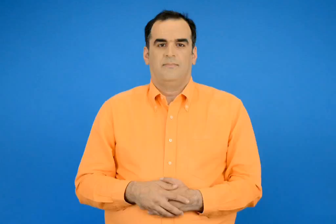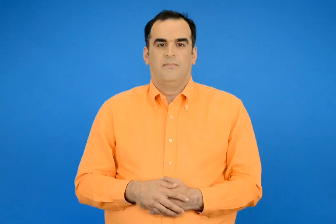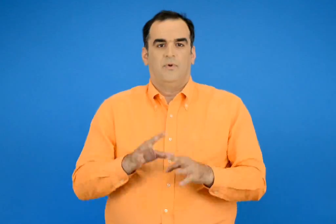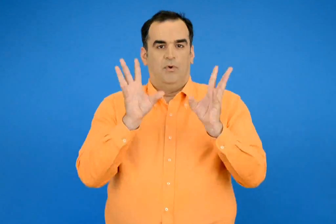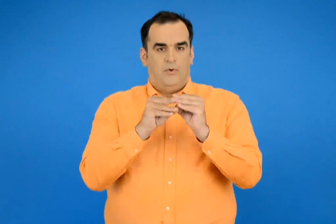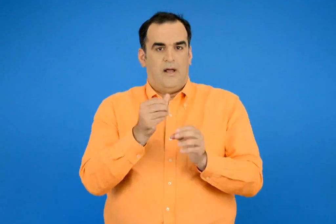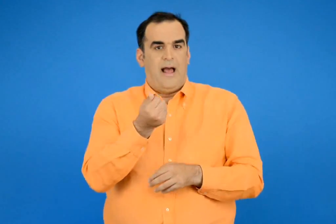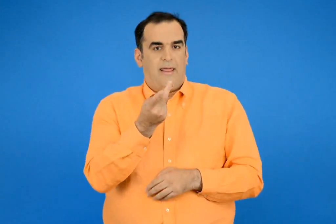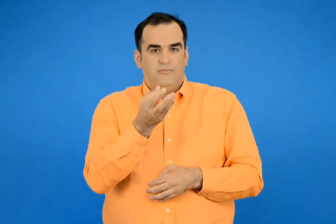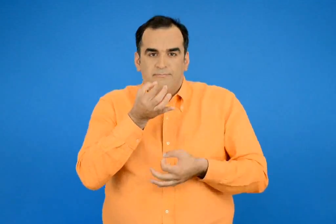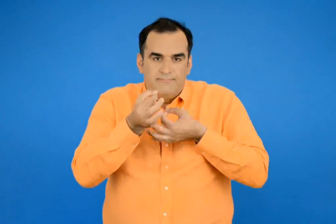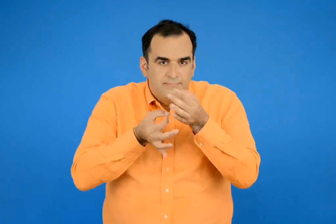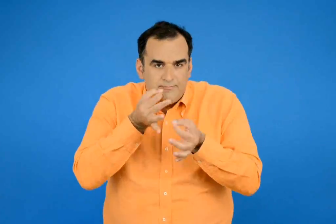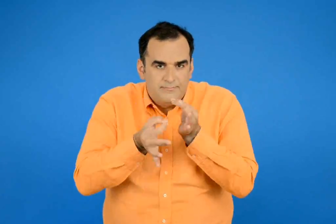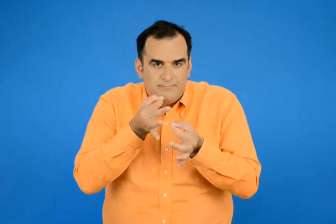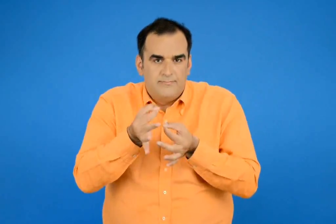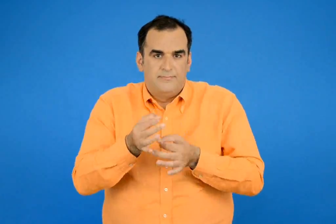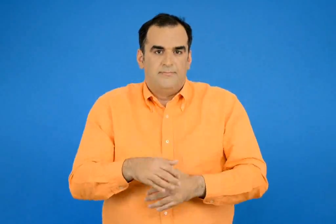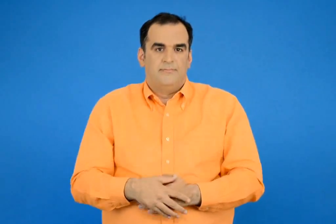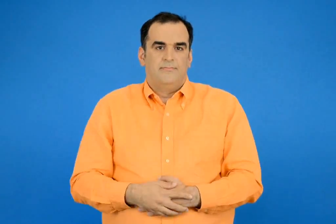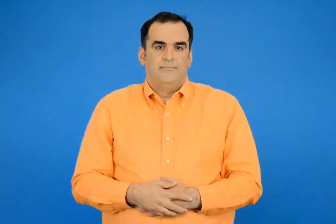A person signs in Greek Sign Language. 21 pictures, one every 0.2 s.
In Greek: εξηγώ με αριθμούς
